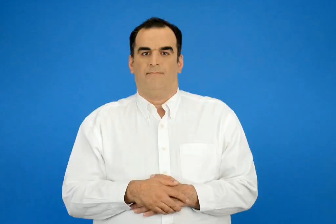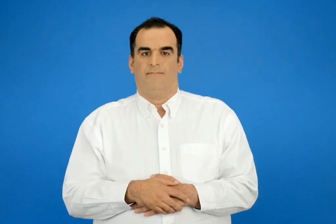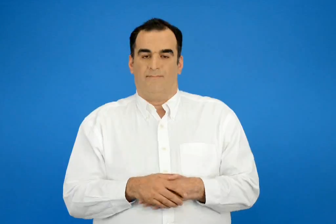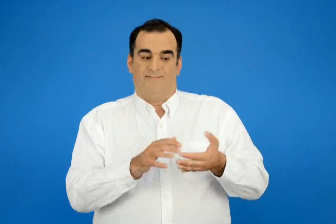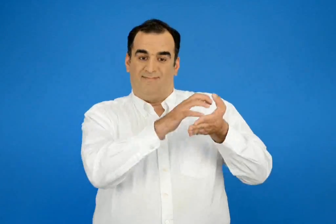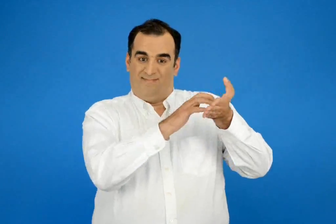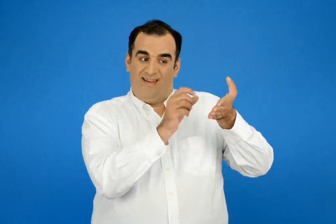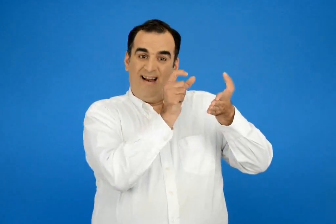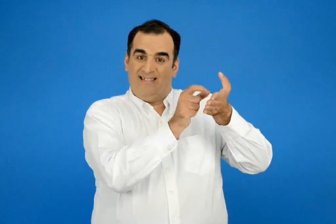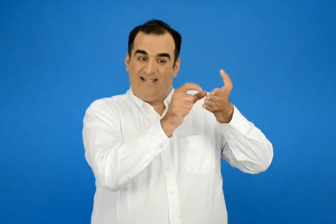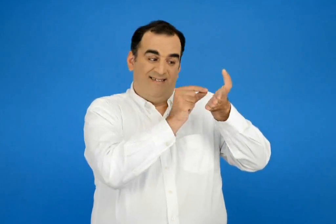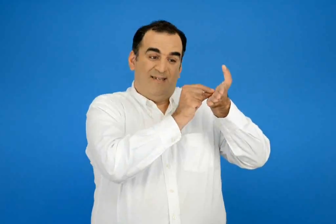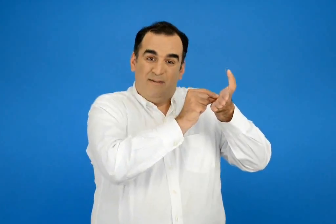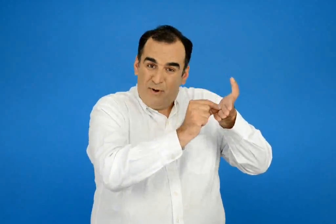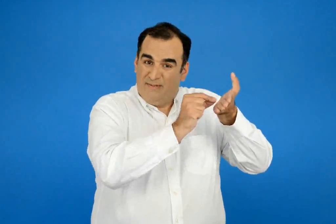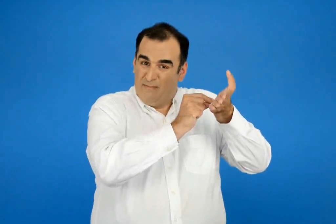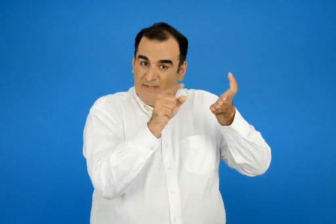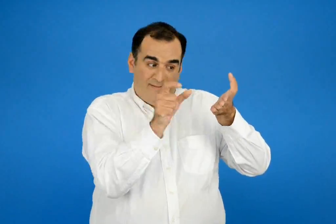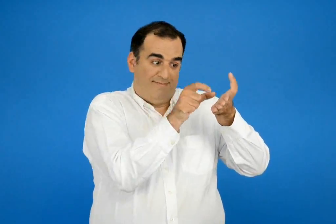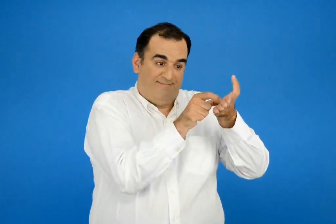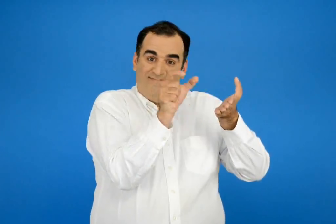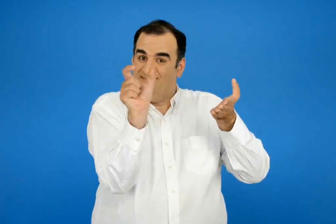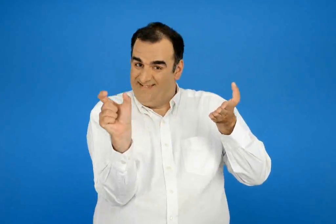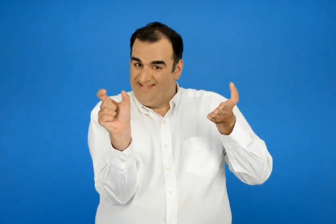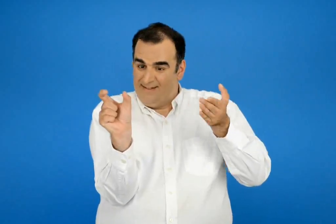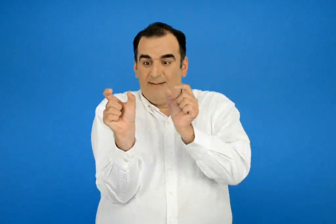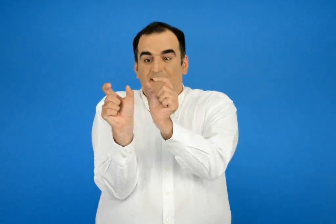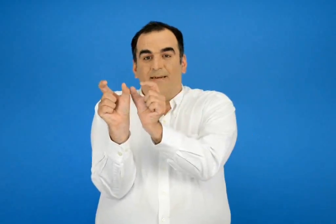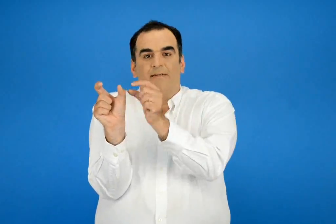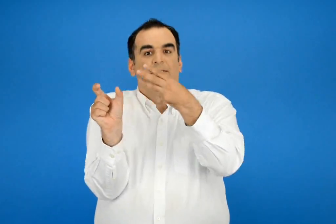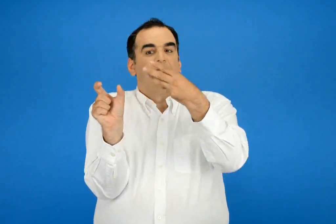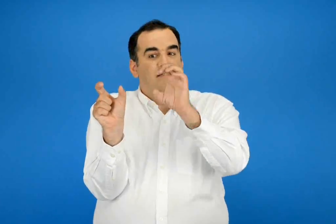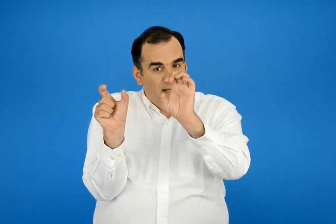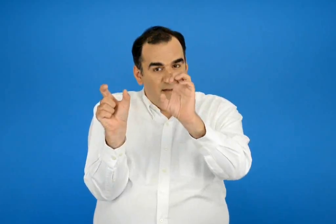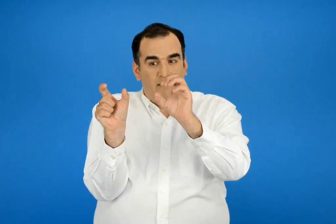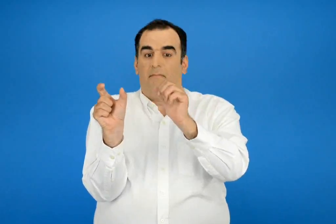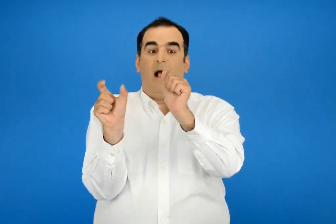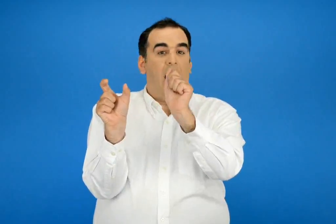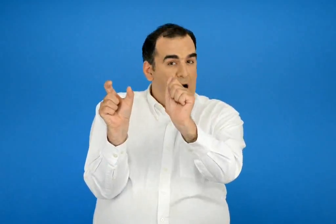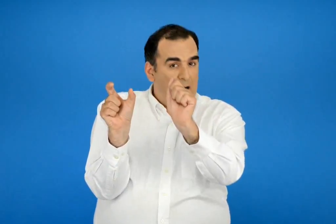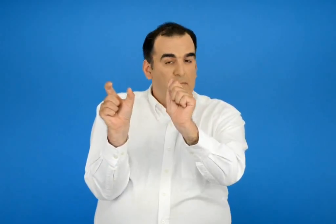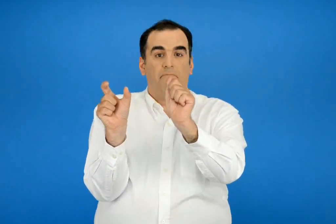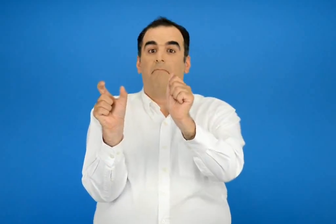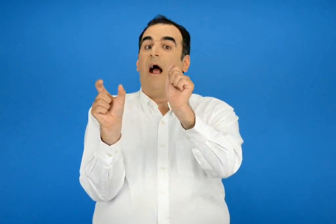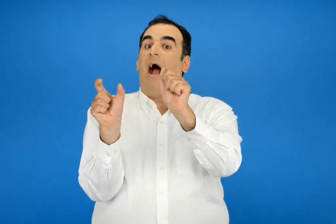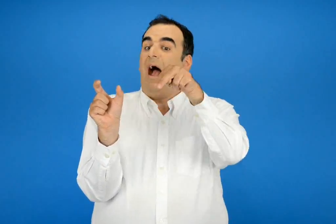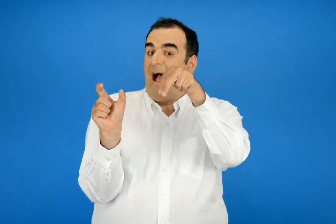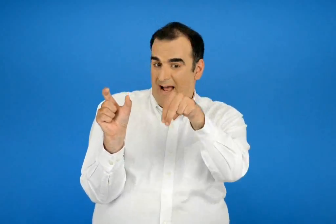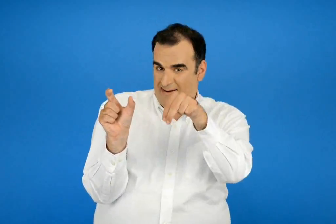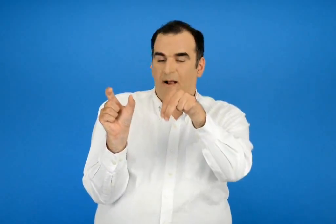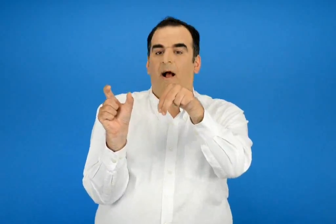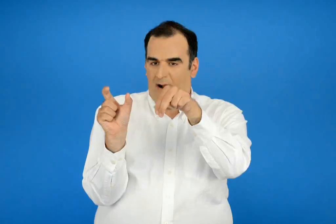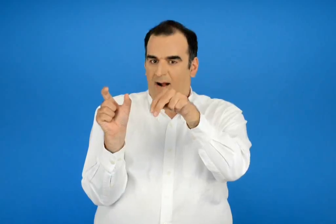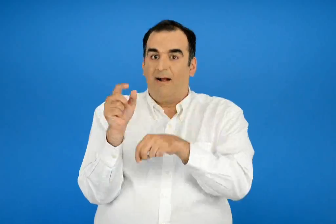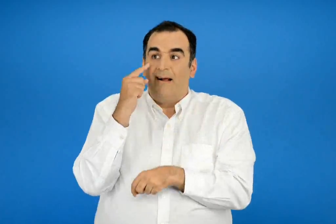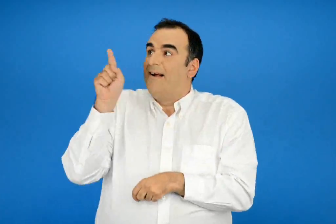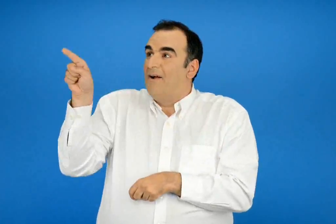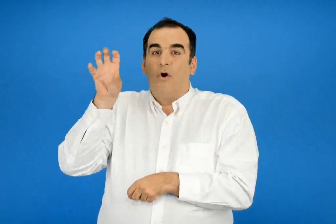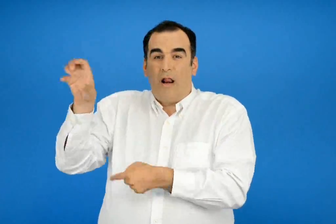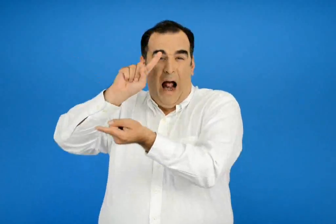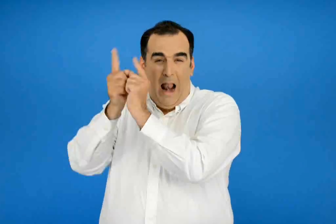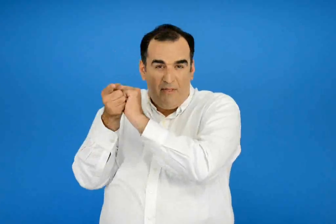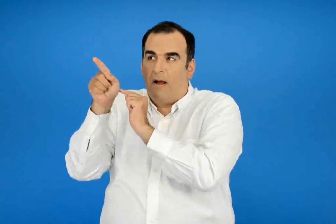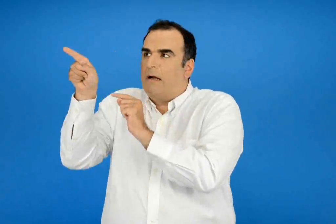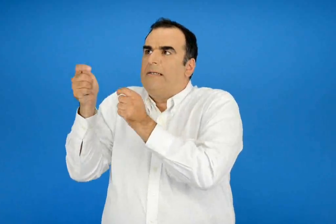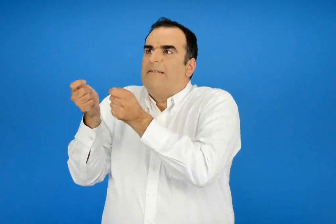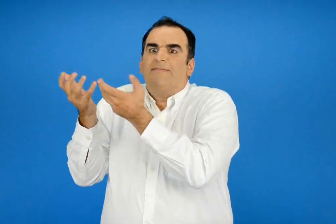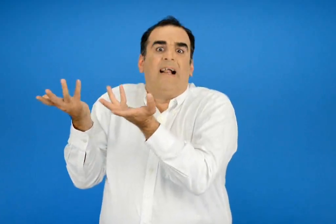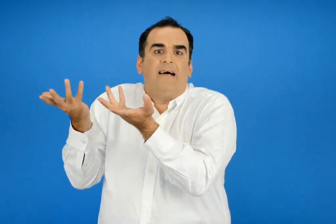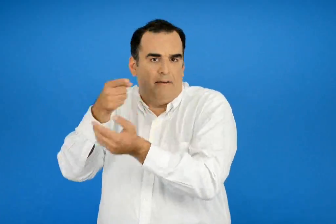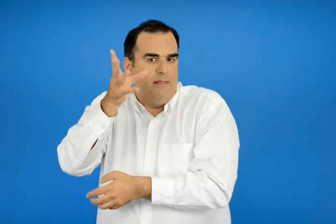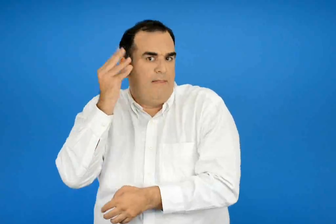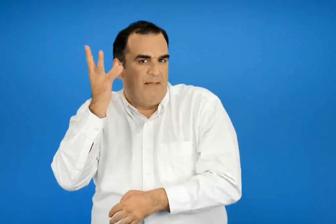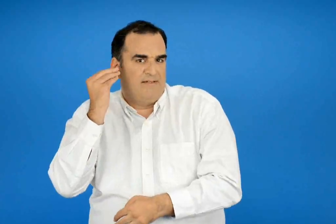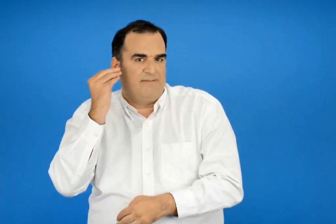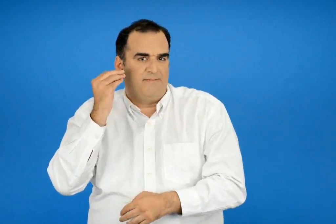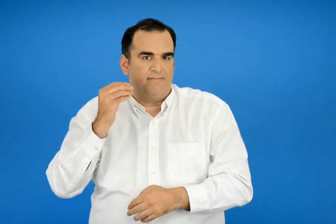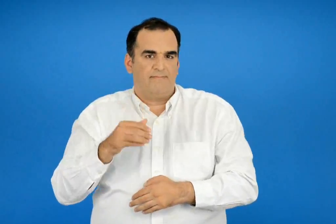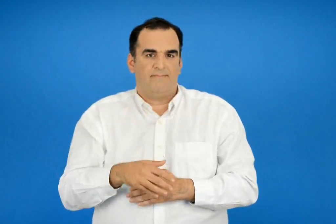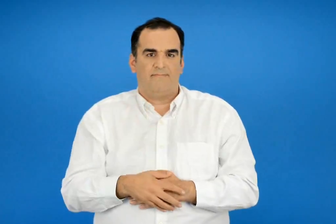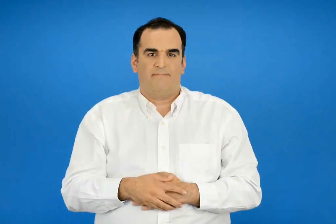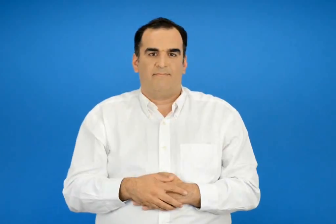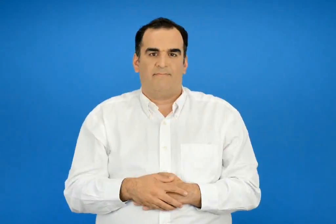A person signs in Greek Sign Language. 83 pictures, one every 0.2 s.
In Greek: βρες για τις υπογραμμισμένες λέξεις τις αντίθετες τους με τα ξε α και αν και θα μάθεις τι συμβαίνει στην ανάποδη χώρα
